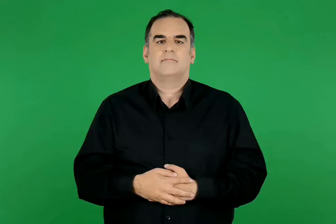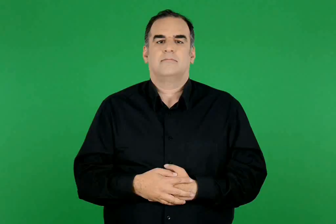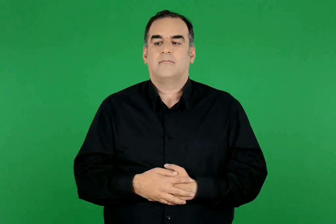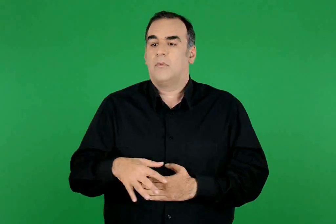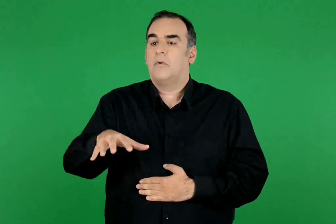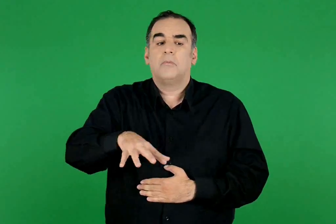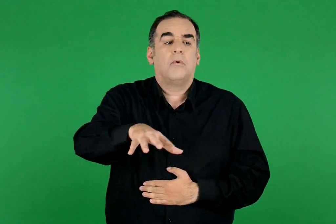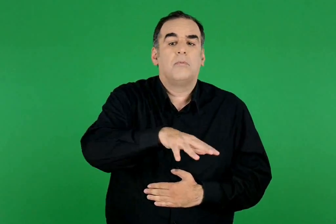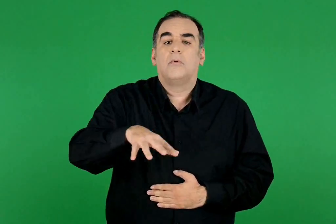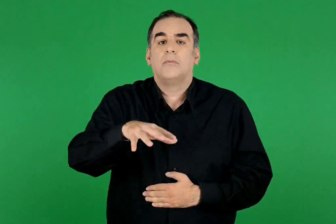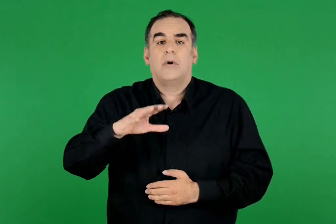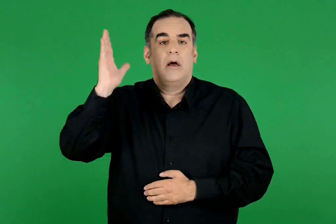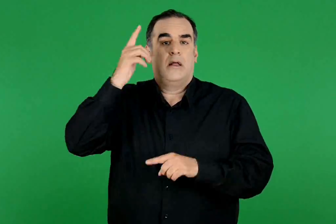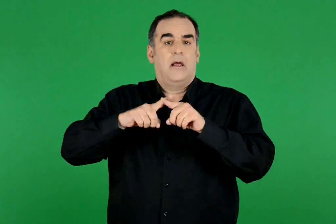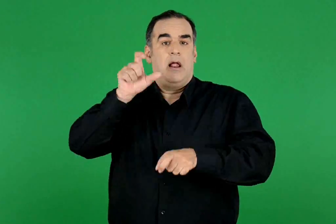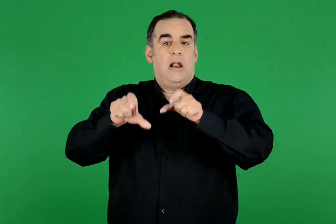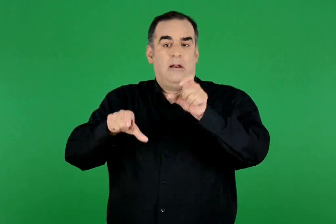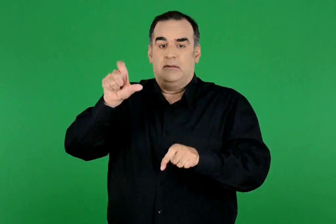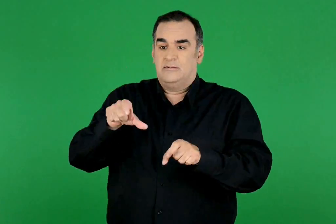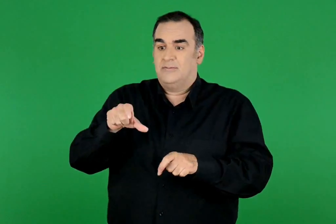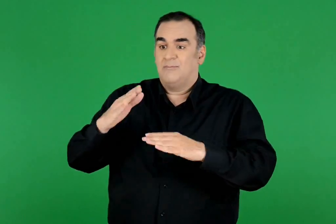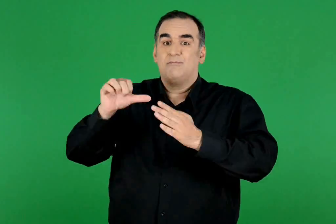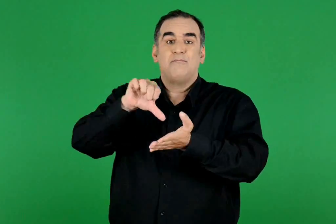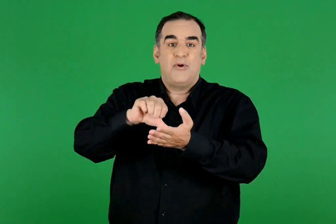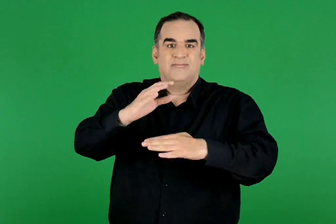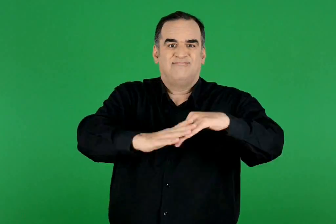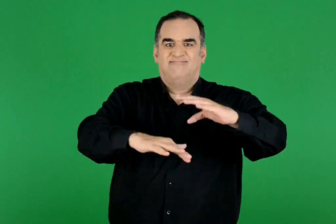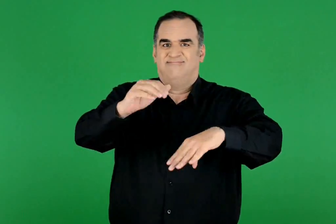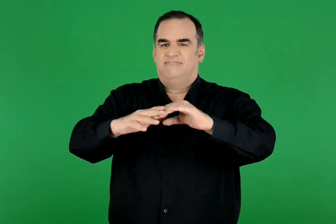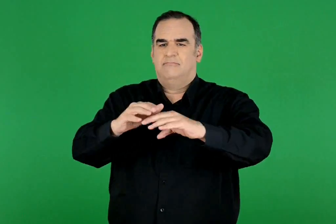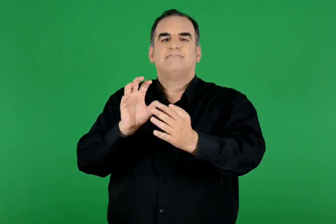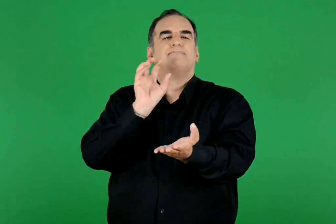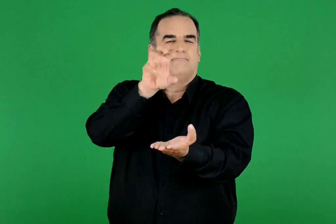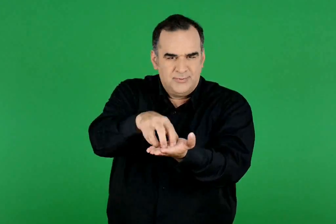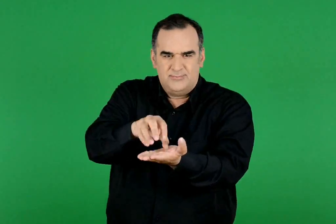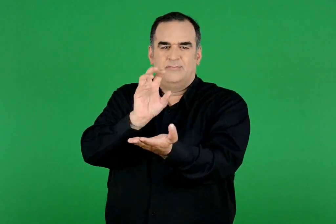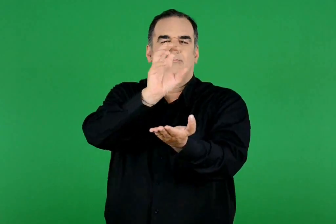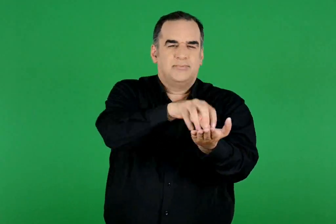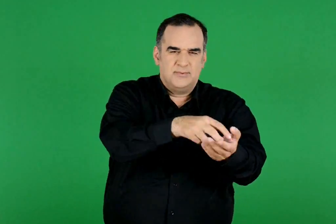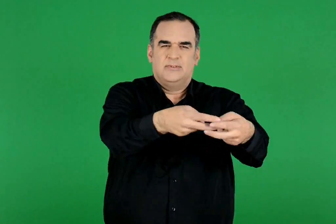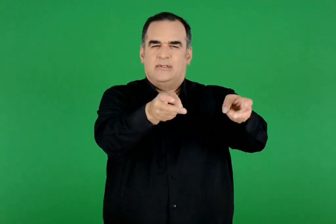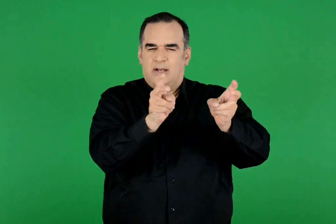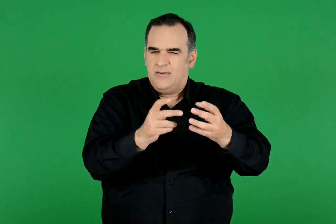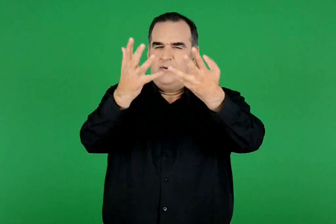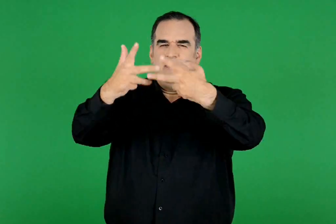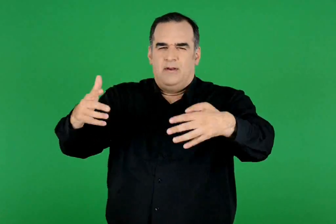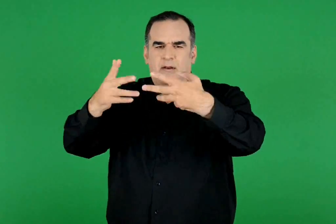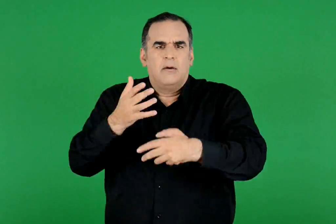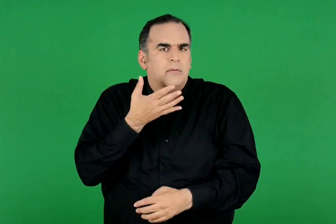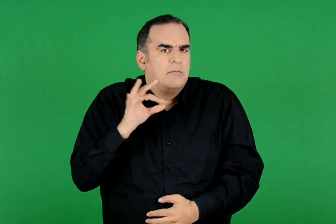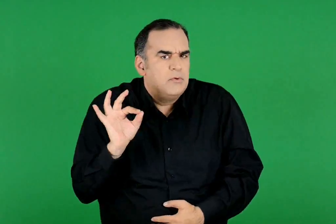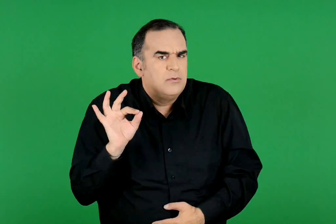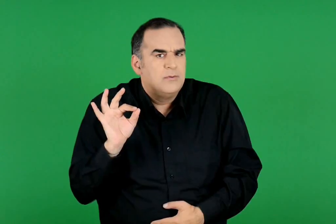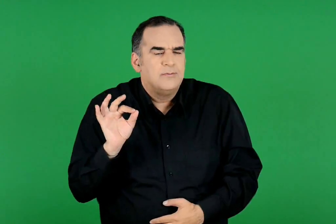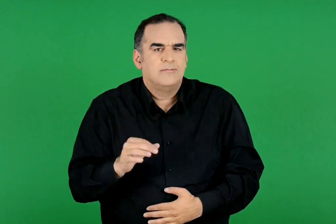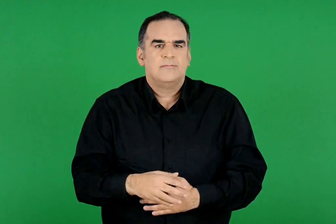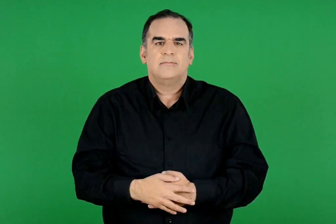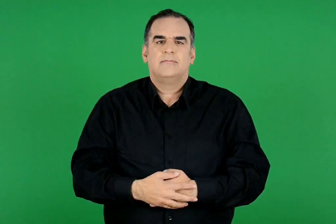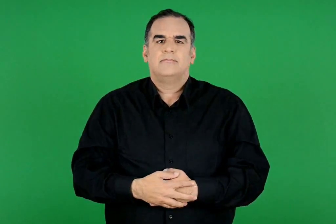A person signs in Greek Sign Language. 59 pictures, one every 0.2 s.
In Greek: όπου οι αρχαίοι έλληνες έχτιζαν πόλεις , κατασκεύαζαν και ναούς , στάδια και θέατρα. γιατί άραγε ;
